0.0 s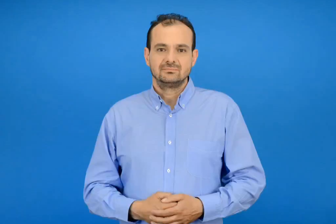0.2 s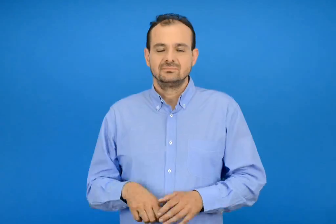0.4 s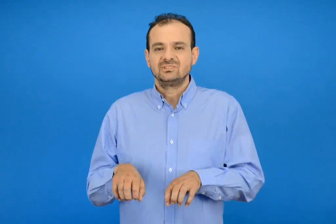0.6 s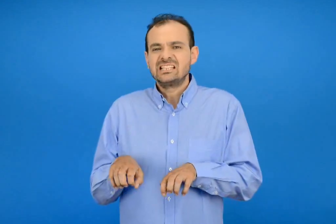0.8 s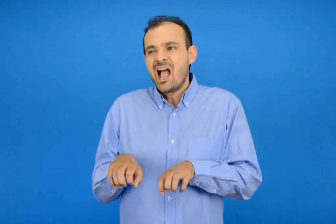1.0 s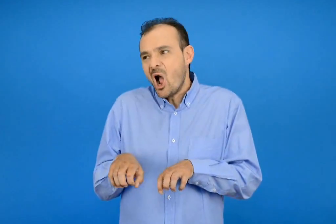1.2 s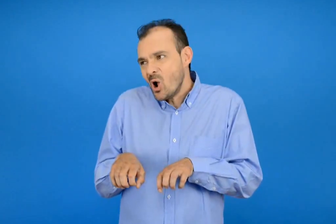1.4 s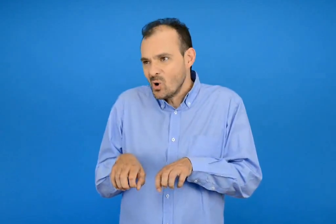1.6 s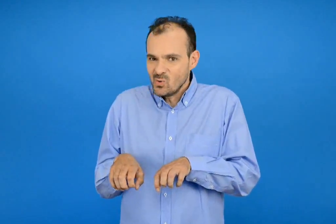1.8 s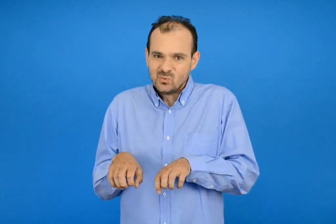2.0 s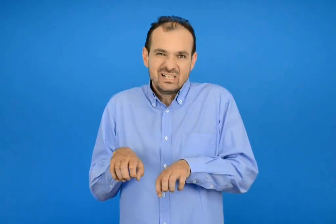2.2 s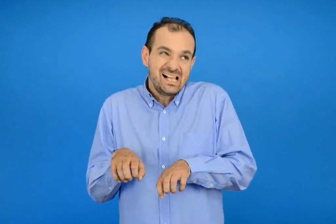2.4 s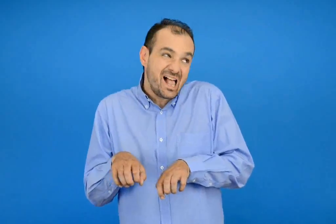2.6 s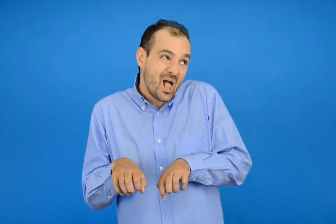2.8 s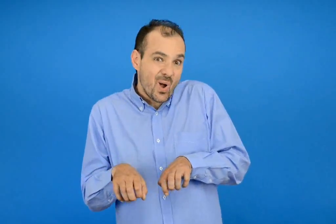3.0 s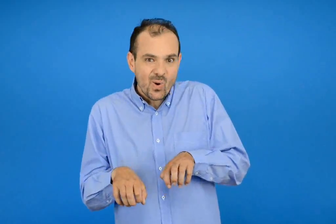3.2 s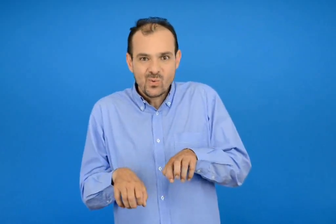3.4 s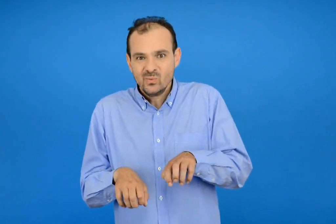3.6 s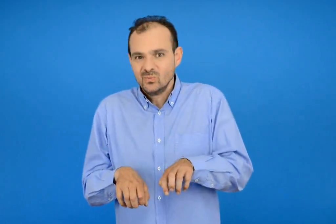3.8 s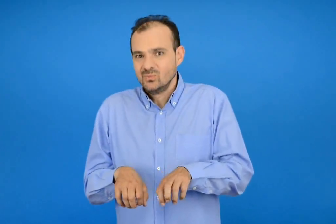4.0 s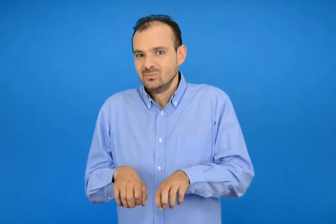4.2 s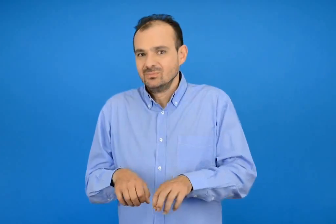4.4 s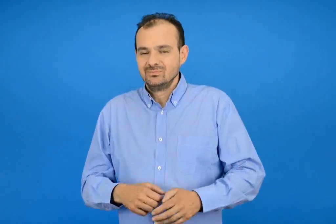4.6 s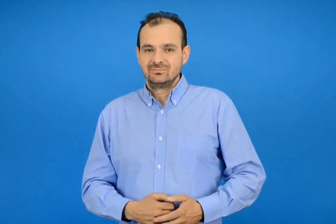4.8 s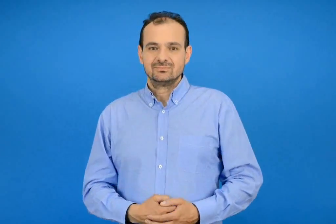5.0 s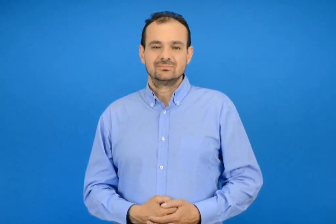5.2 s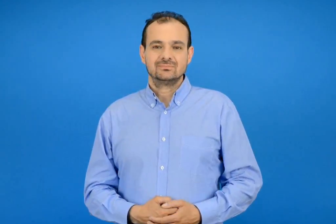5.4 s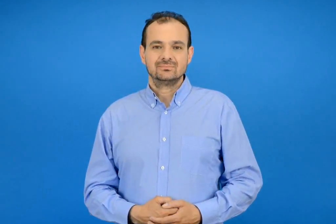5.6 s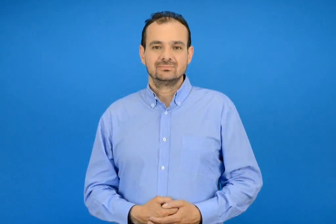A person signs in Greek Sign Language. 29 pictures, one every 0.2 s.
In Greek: νιαουρίζει
